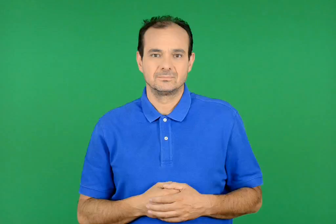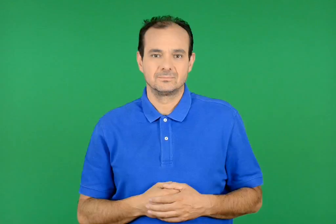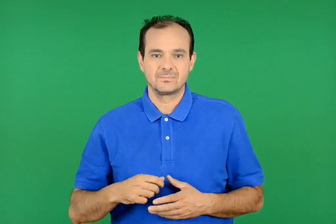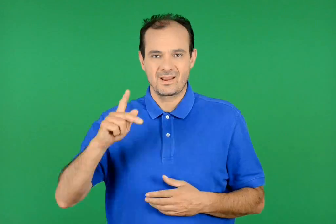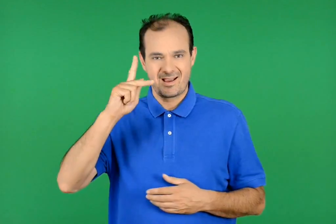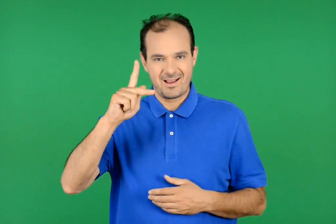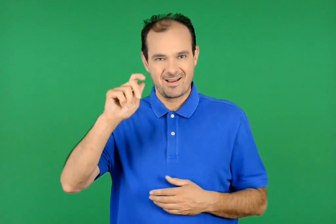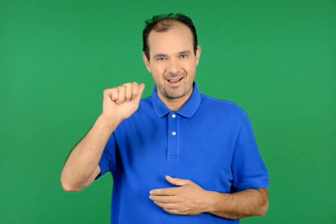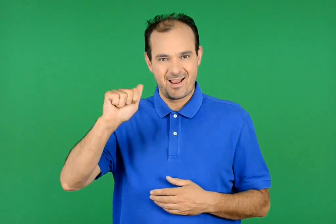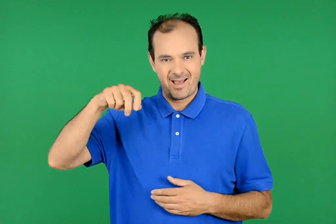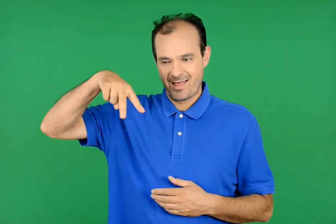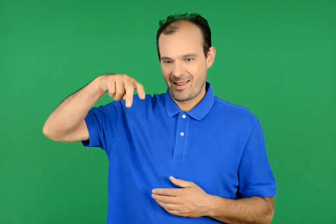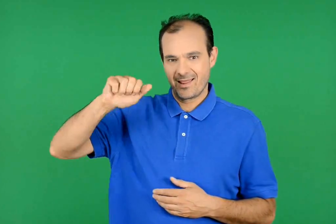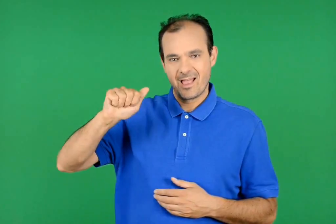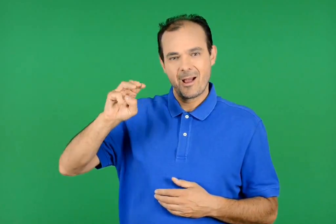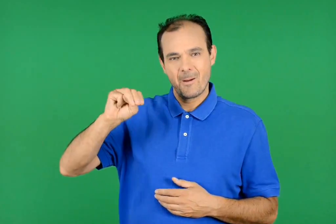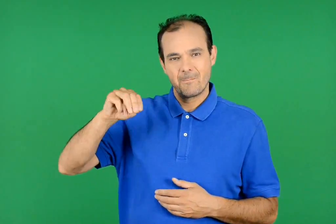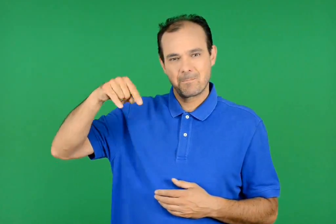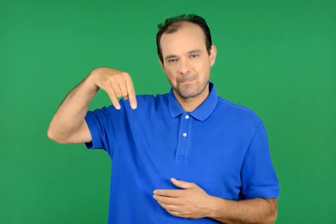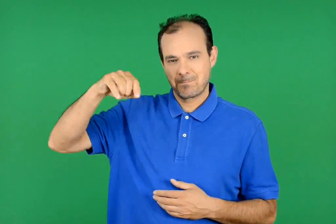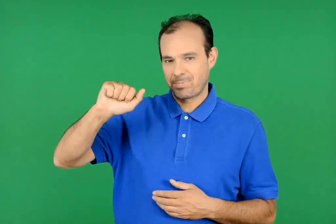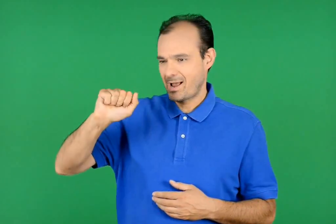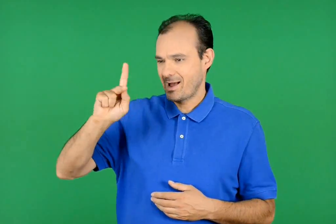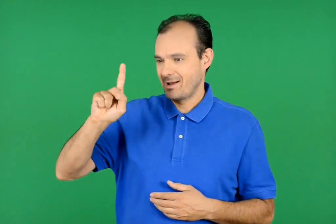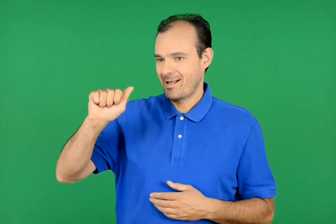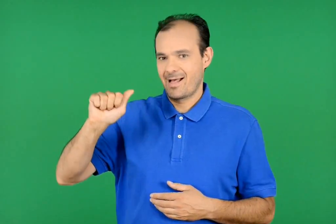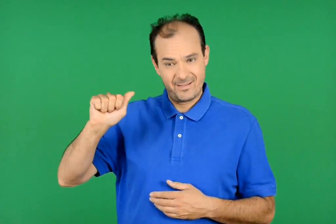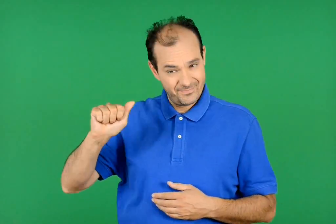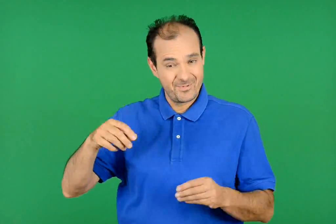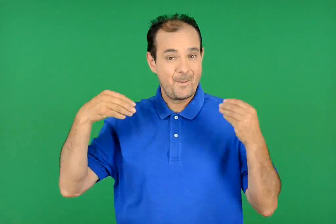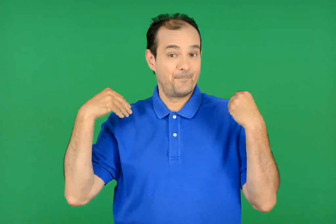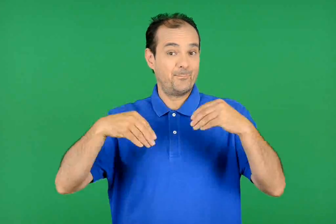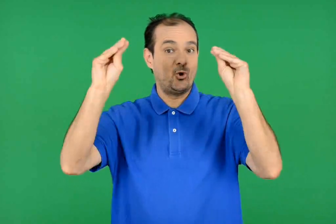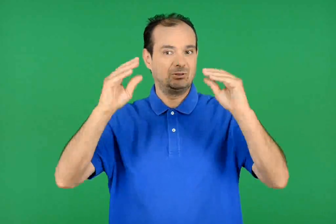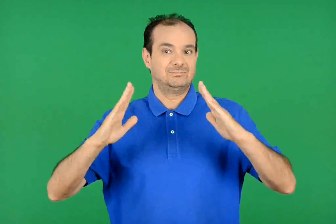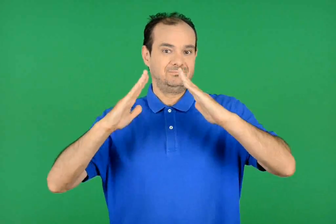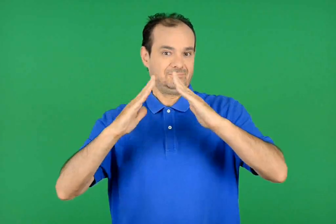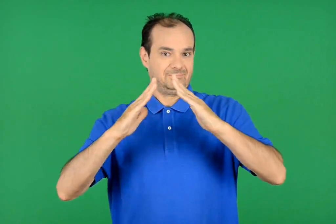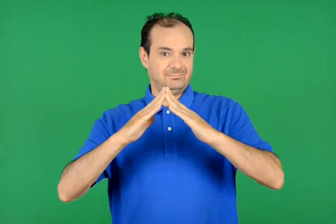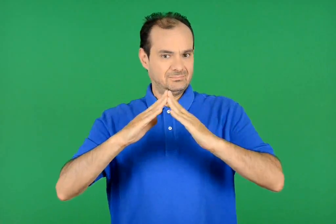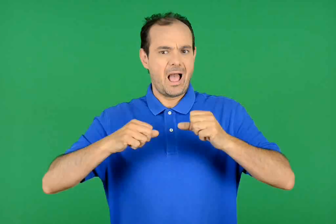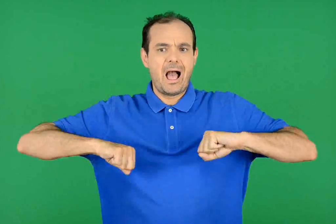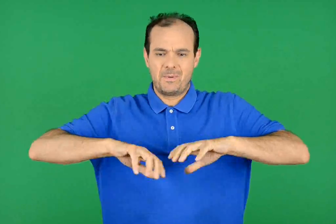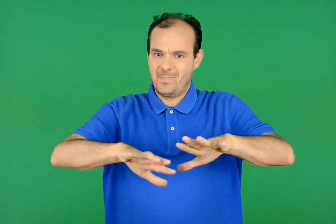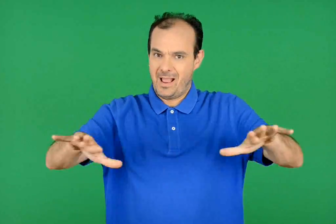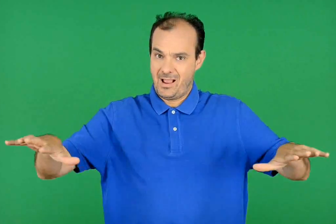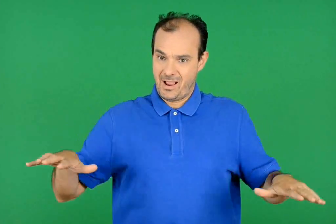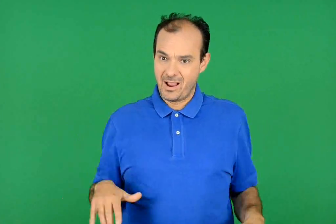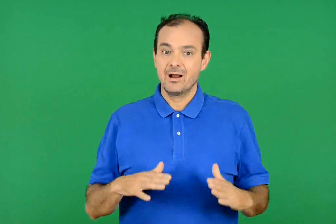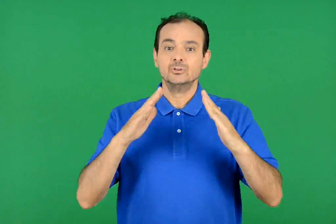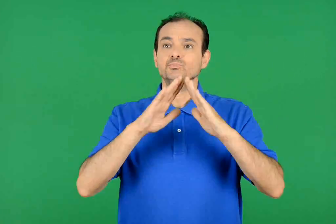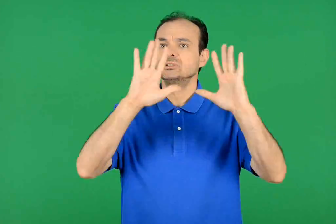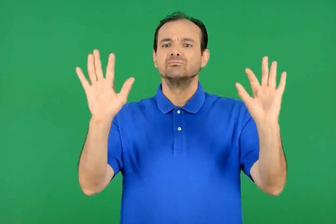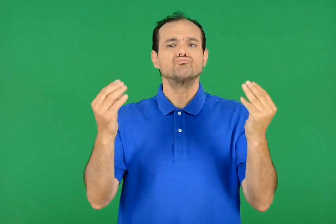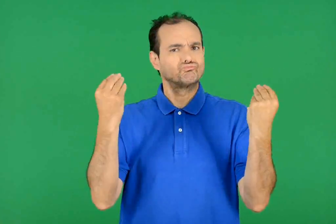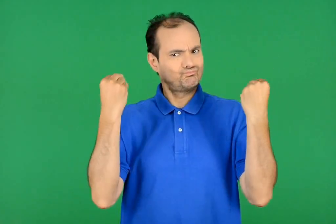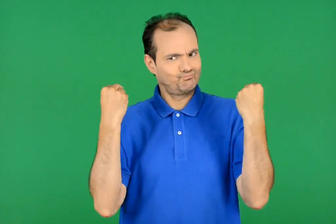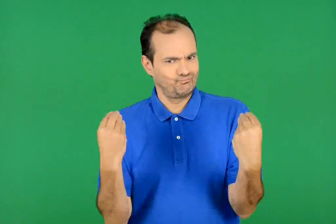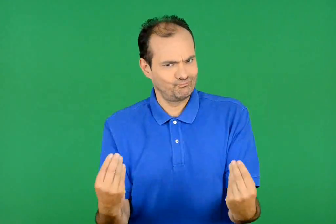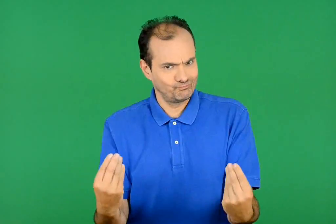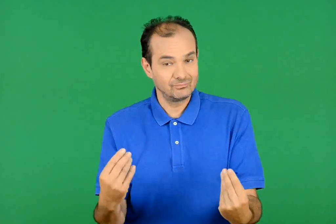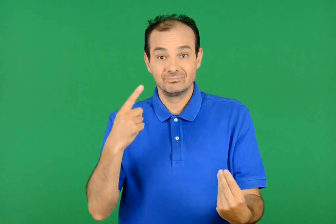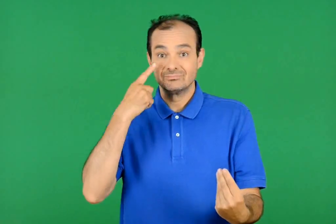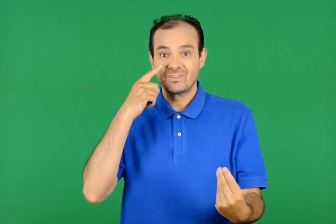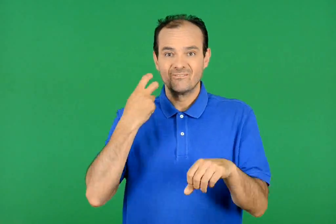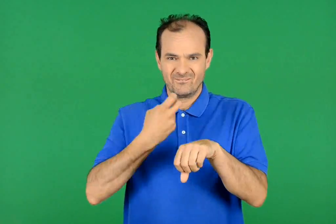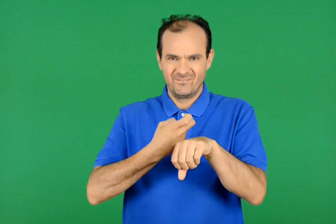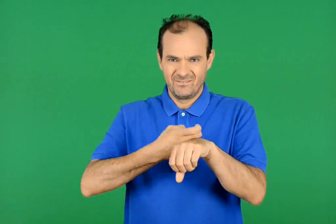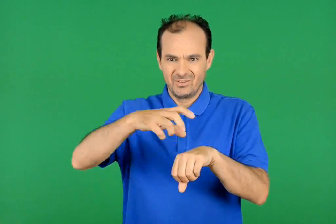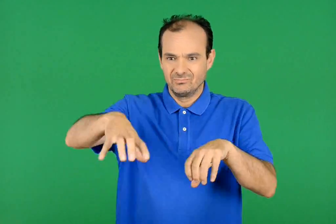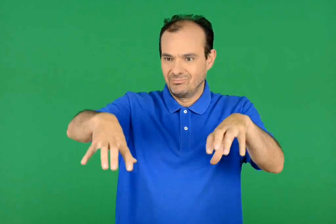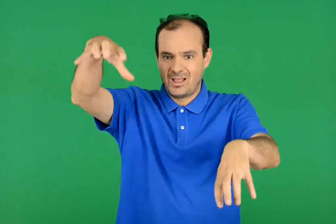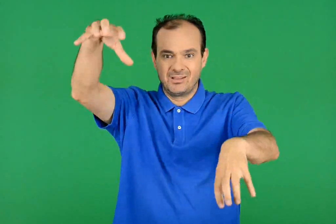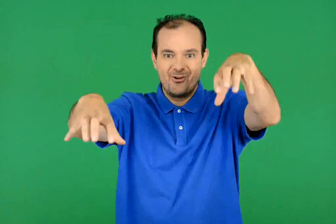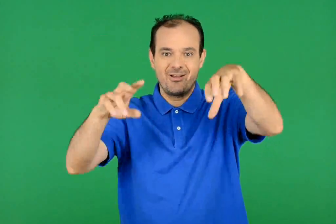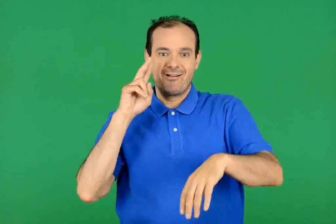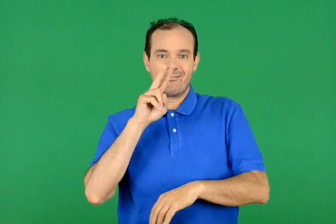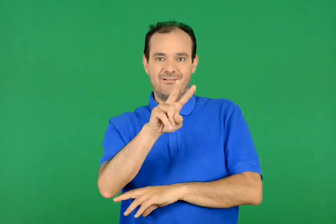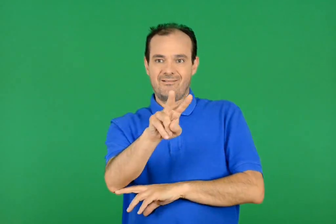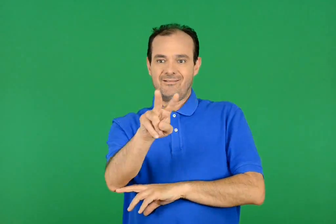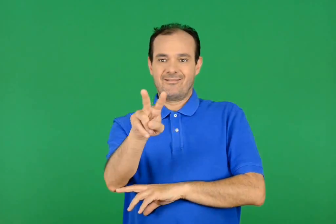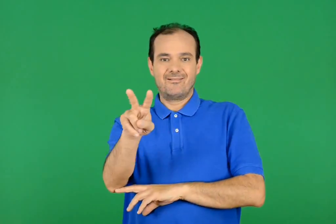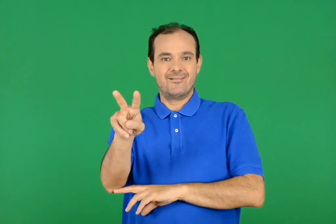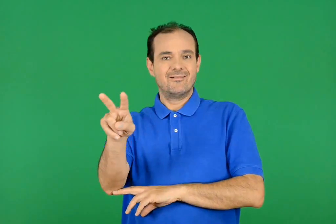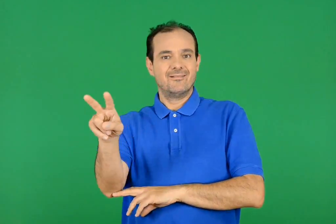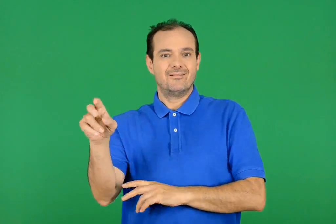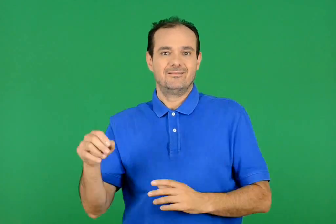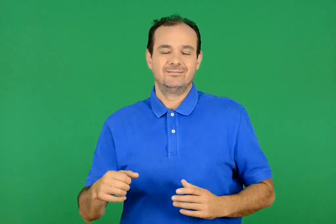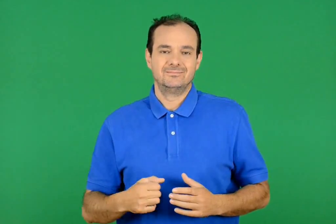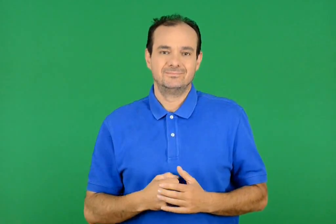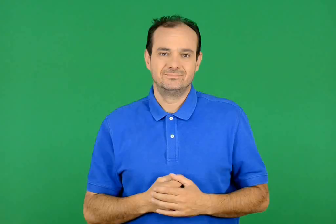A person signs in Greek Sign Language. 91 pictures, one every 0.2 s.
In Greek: καλαμπάκα . πωλείται οικία επιπλωμένη , σε καλή κατάσταση , με θέα τους βράχους των μετεώρων
